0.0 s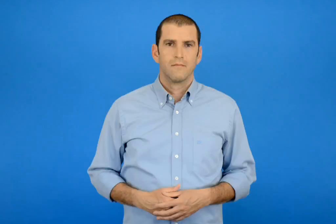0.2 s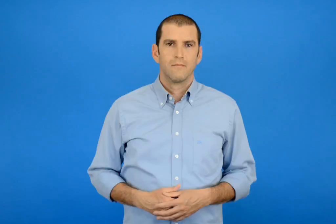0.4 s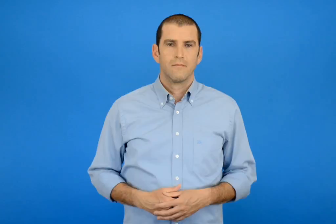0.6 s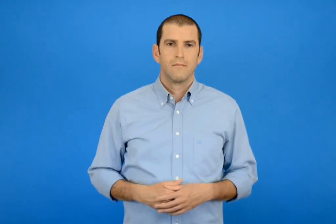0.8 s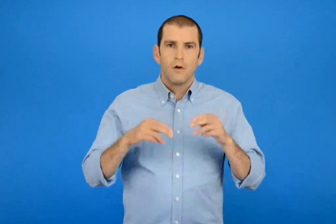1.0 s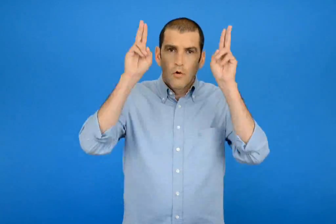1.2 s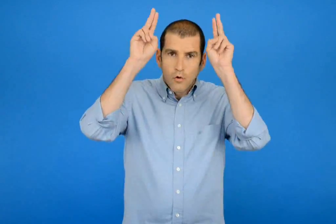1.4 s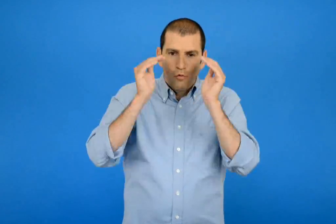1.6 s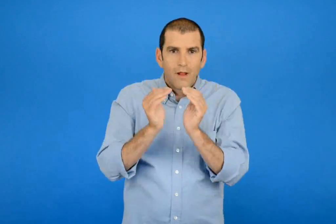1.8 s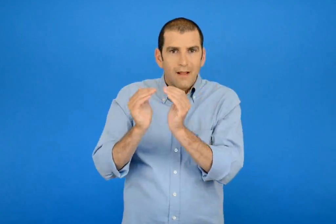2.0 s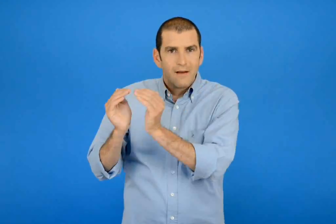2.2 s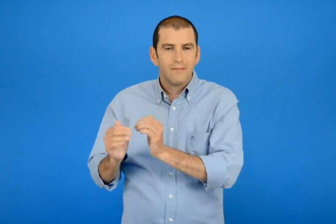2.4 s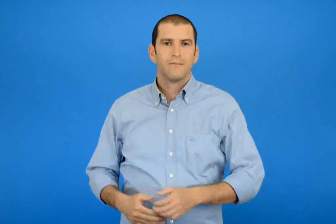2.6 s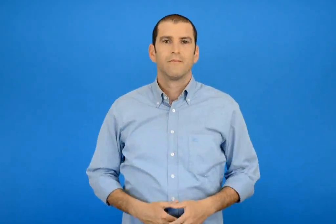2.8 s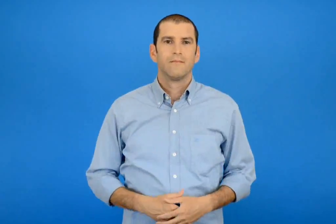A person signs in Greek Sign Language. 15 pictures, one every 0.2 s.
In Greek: κουνελάκια
